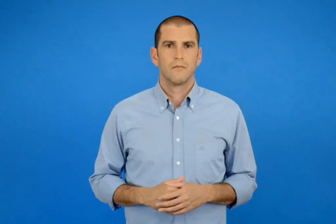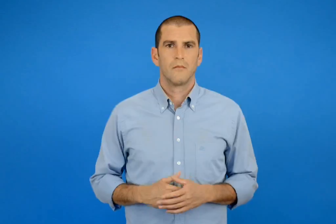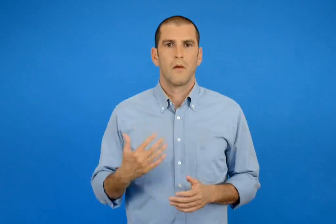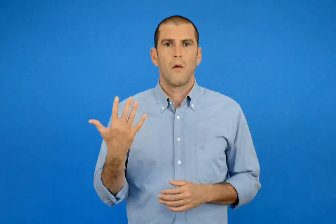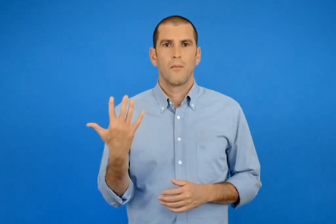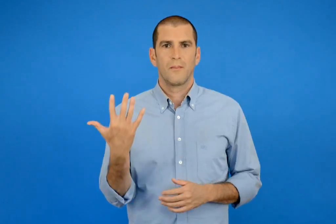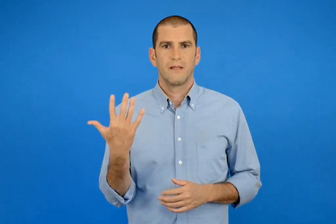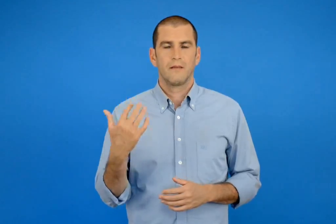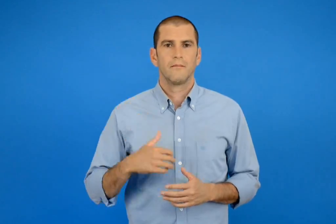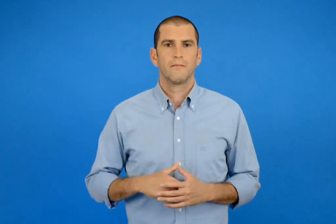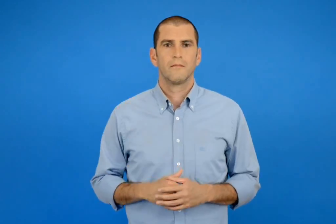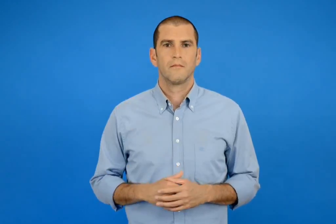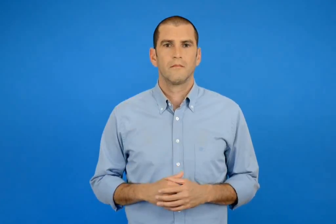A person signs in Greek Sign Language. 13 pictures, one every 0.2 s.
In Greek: το 5
